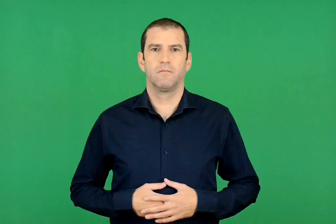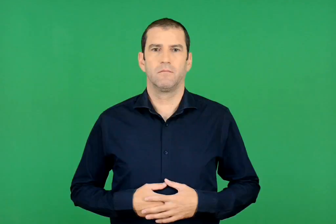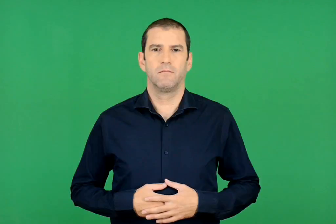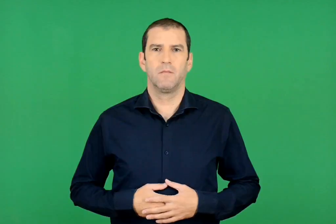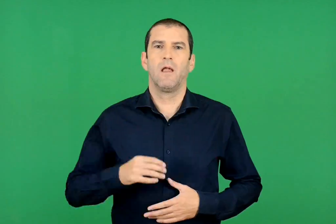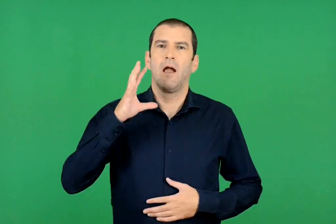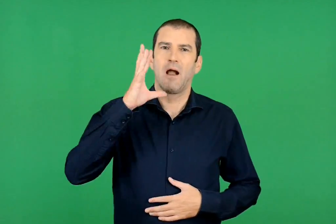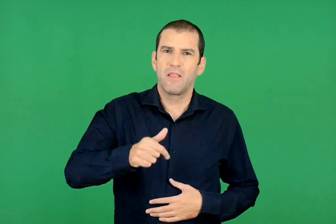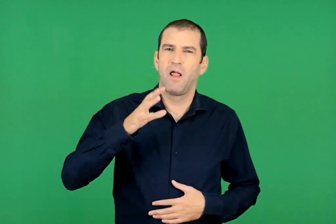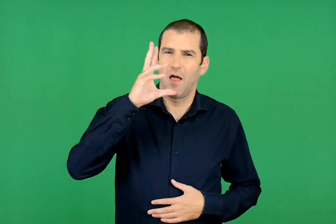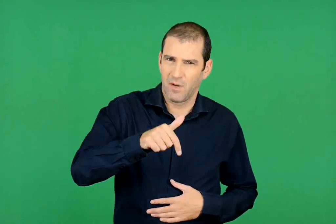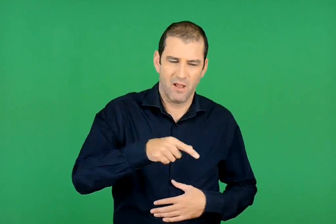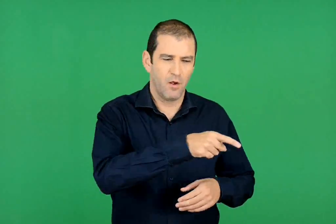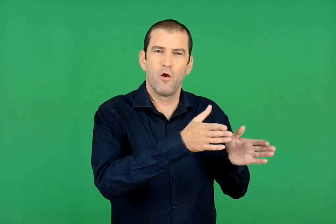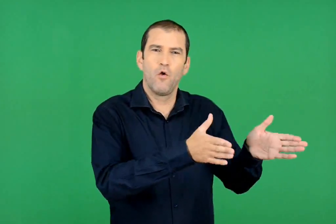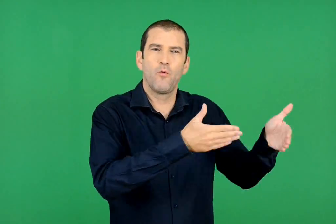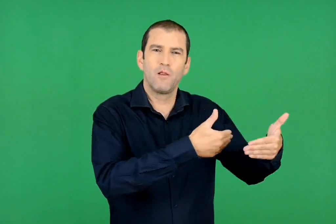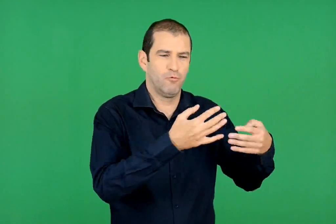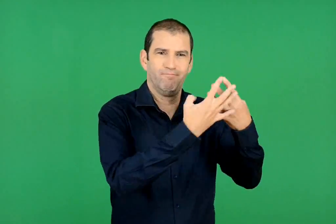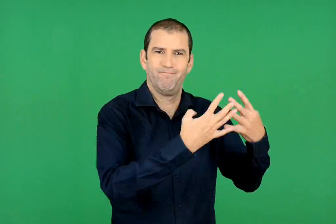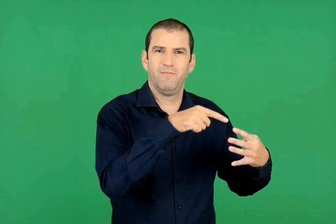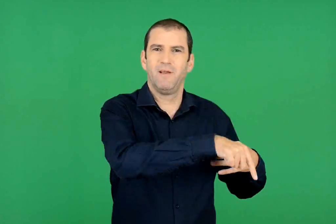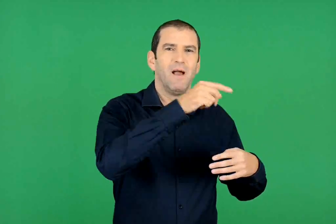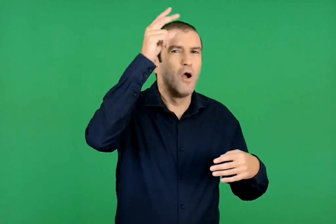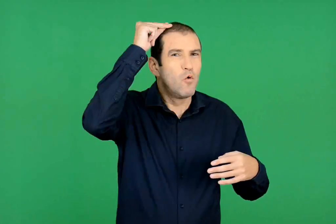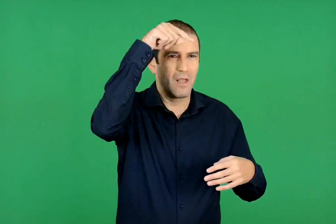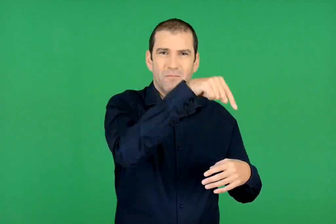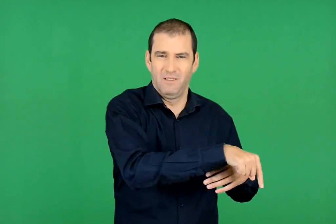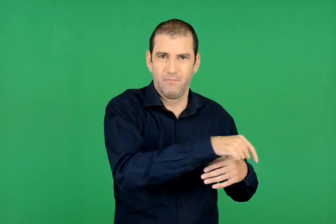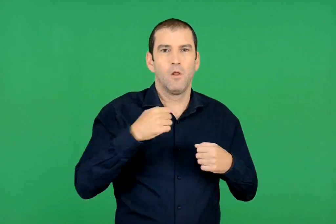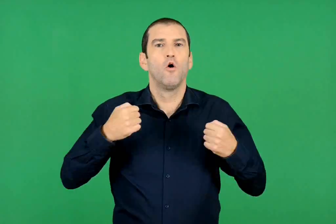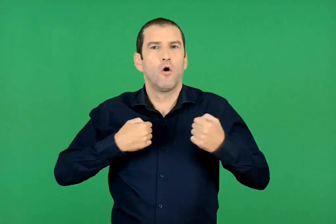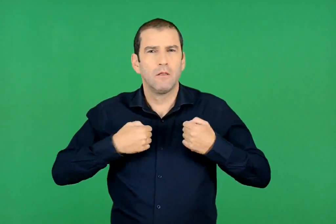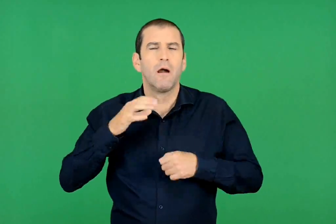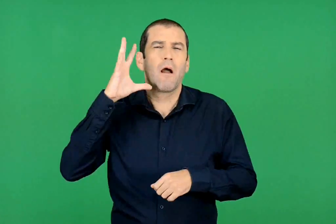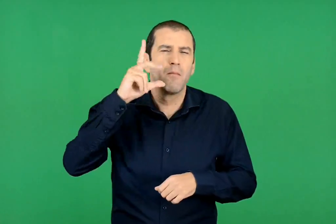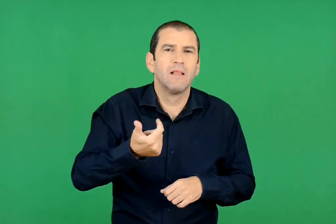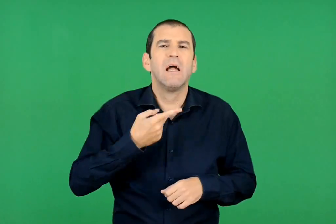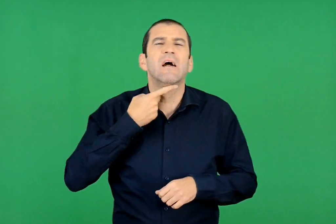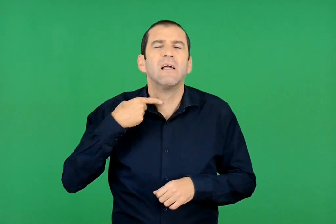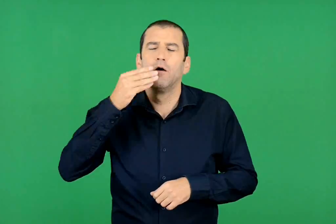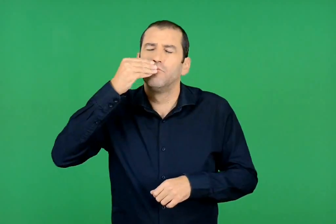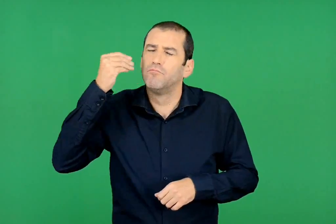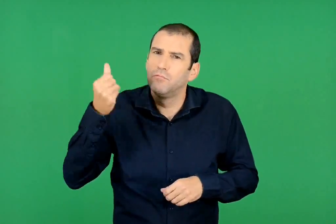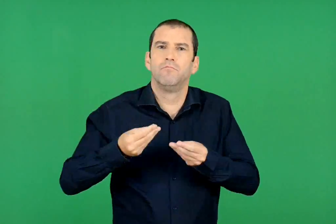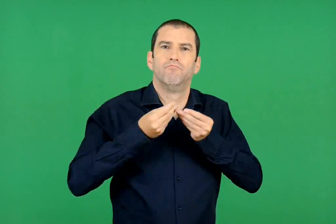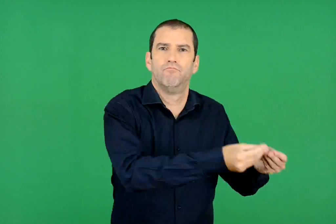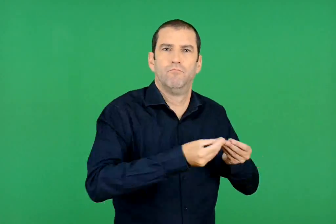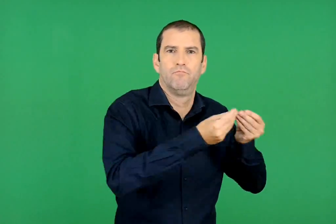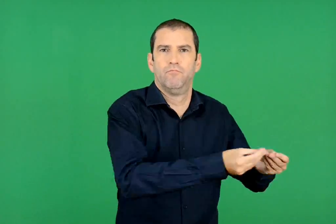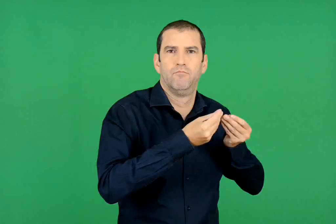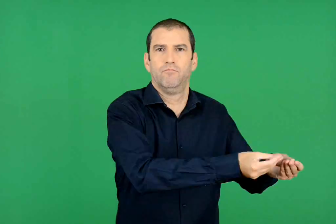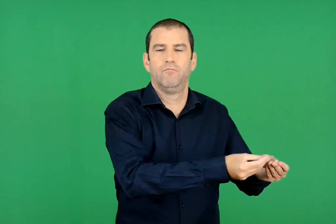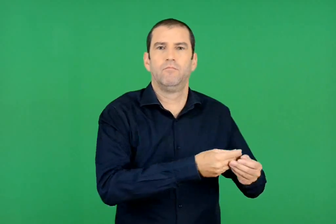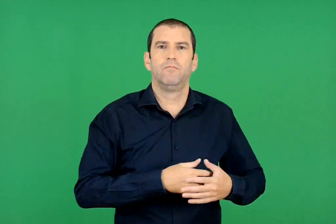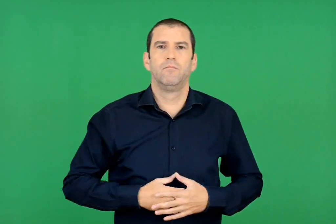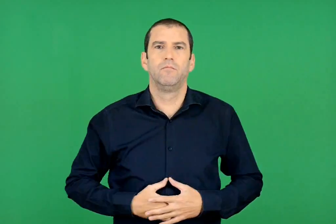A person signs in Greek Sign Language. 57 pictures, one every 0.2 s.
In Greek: κάθε μέρα οι γορίλες πήγαιναν στο κελί της λουκίας τα πιο εξαίσια ζαχαρωτά
